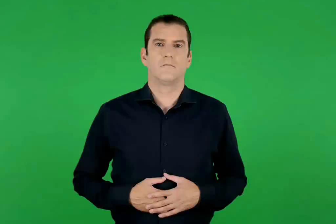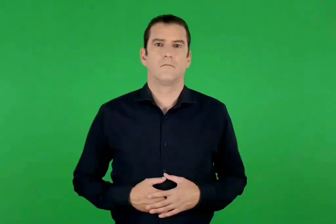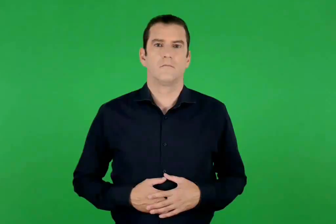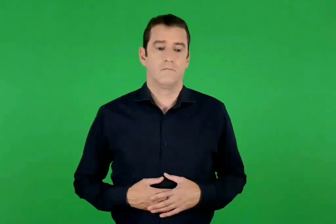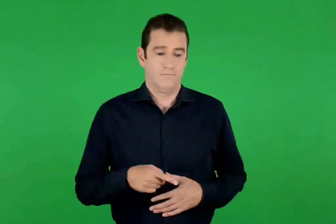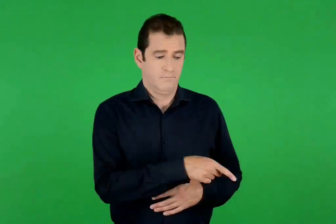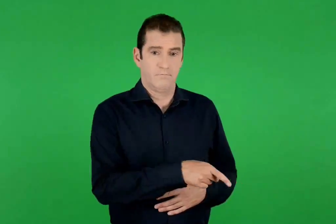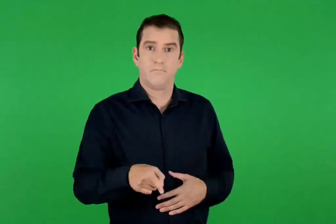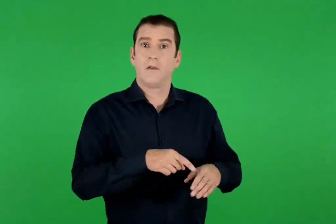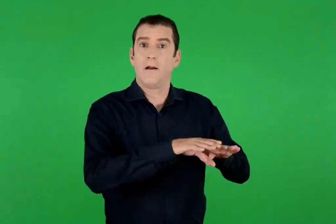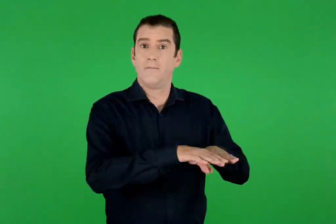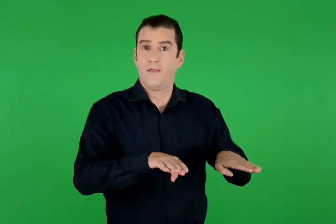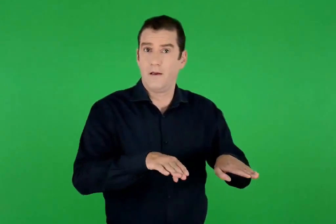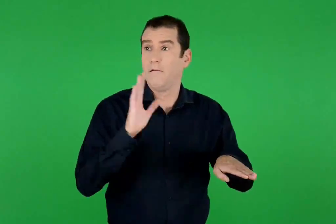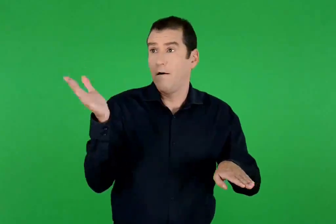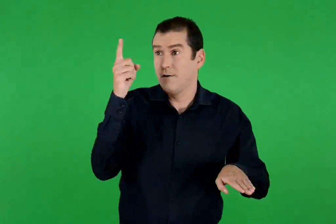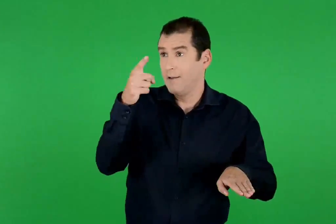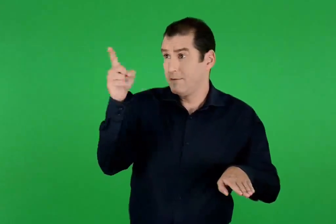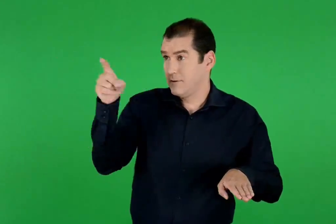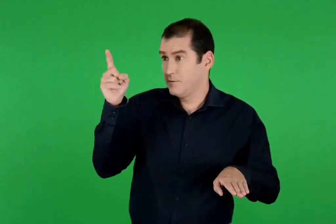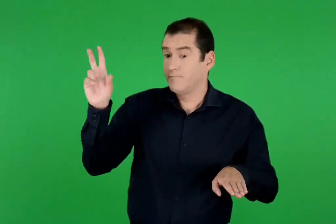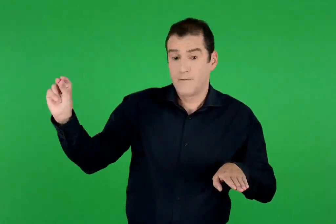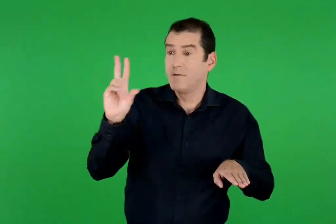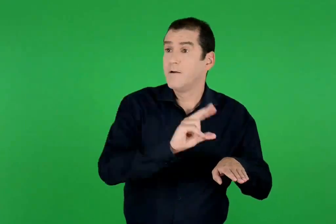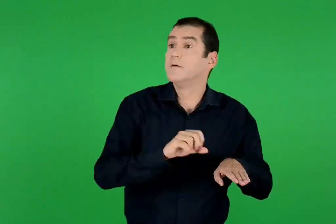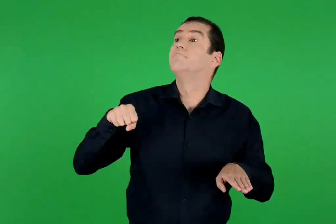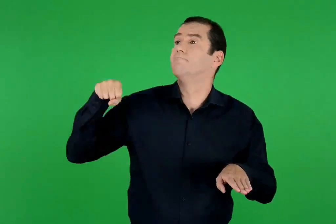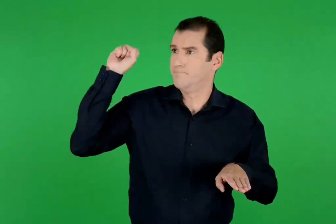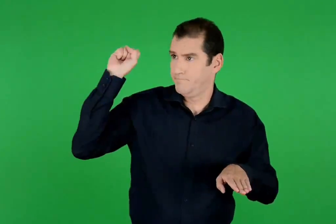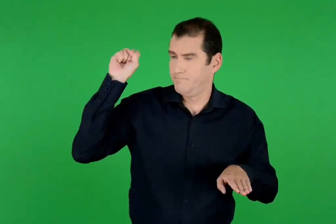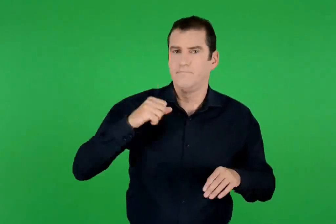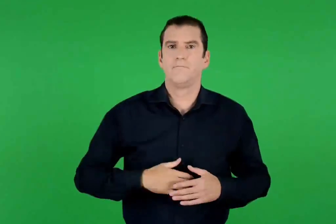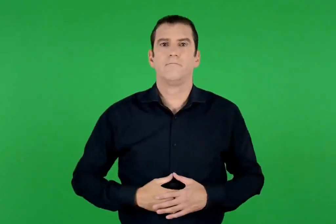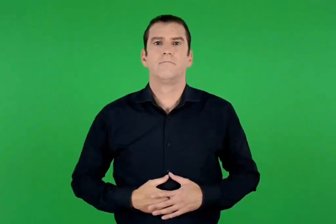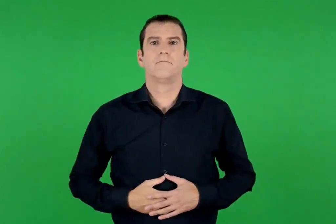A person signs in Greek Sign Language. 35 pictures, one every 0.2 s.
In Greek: αν δεν γίνετε σαν τα παιδιά
